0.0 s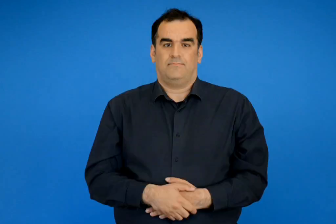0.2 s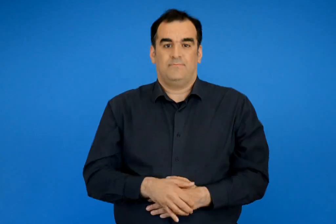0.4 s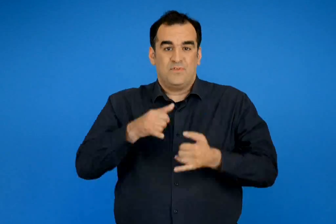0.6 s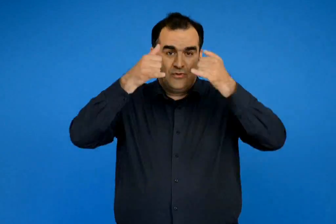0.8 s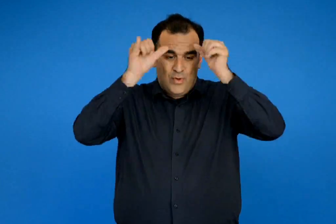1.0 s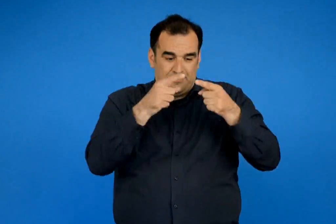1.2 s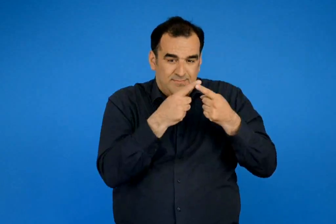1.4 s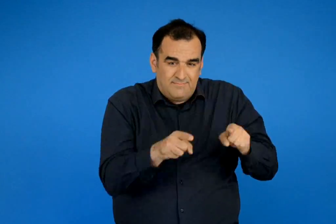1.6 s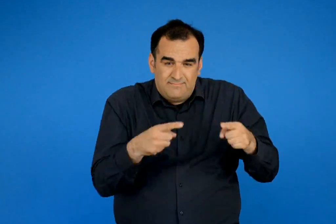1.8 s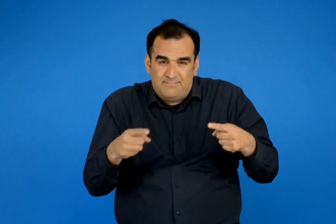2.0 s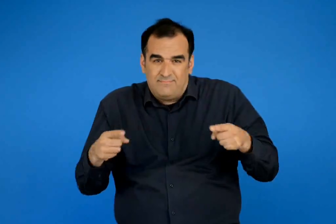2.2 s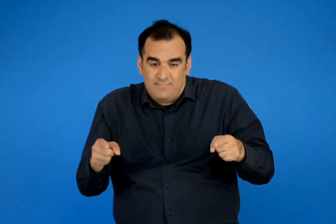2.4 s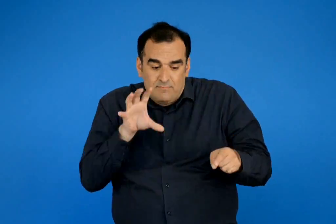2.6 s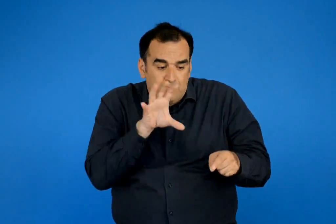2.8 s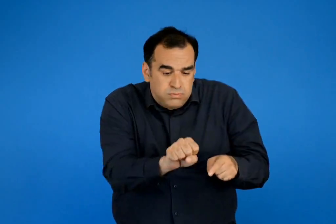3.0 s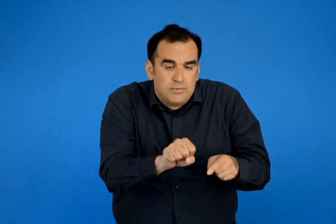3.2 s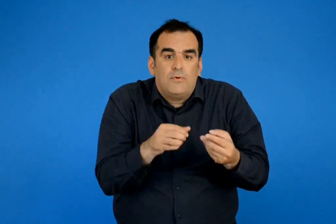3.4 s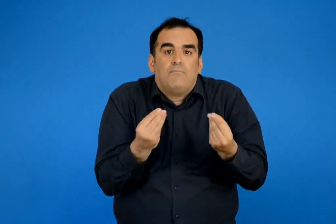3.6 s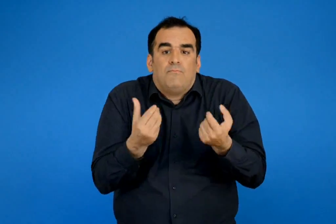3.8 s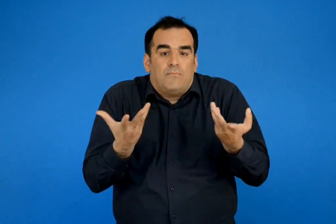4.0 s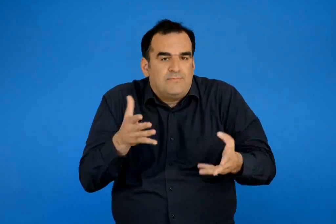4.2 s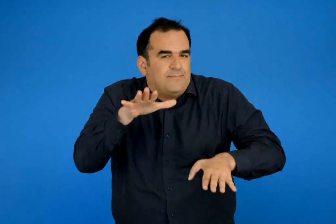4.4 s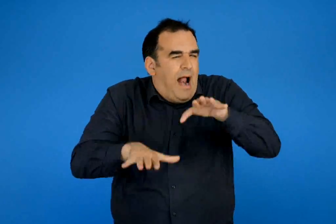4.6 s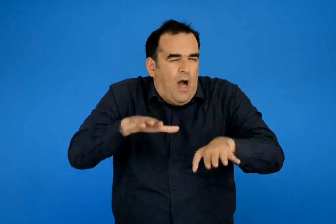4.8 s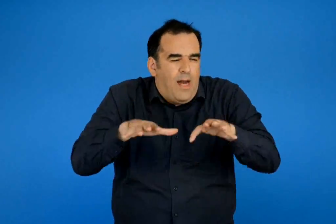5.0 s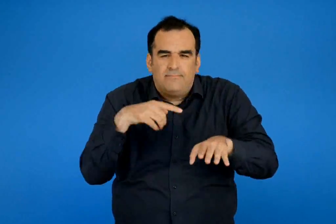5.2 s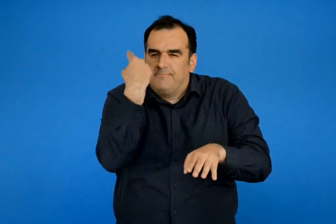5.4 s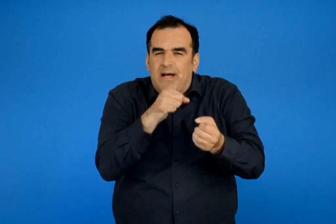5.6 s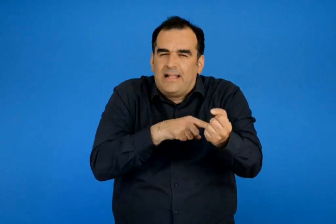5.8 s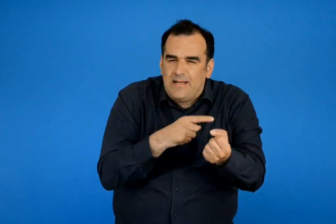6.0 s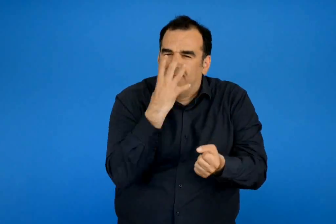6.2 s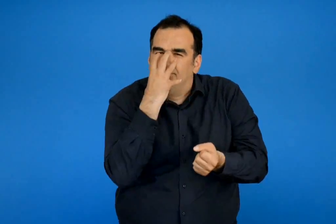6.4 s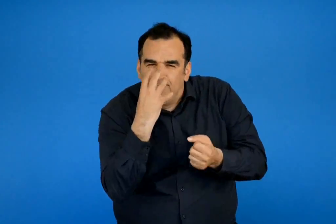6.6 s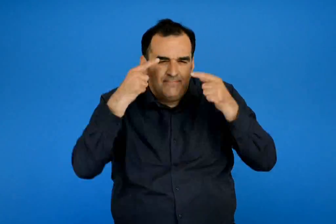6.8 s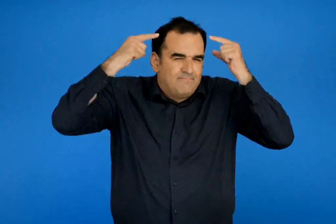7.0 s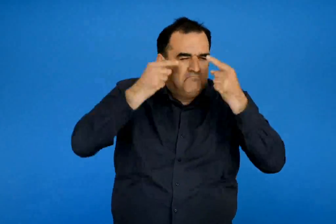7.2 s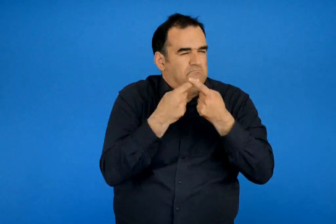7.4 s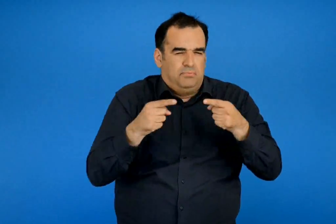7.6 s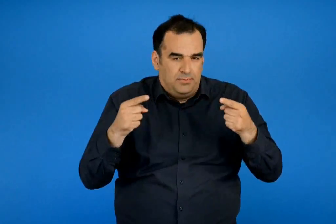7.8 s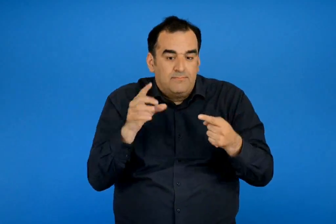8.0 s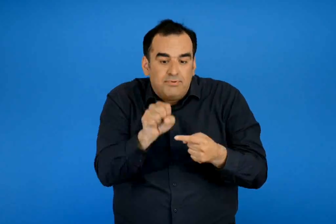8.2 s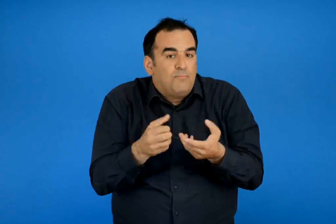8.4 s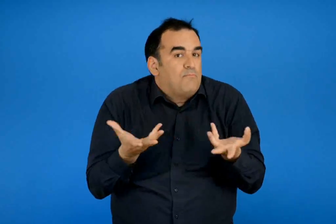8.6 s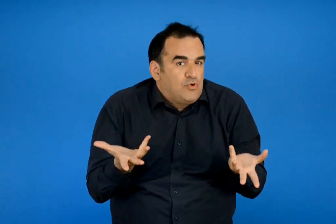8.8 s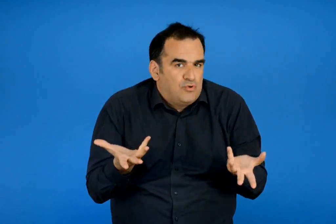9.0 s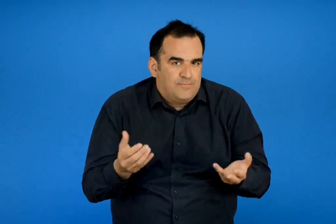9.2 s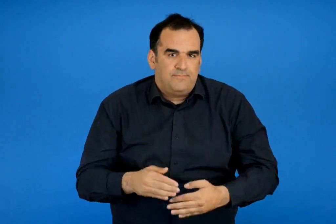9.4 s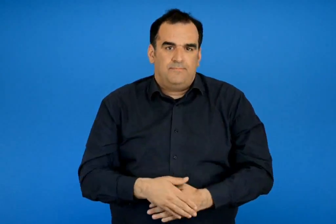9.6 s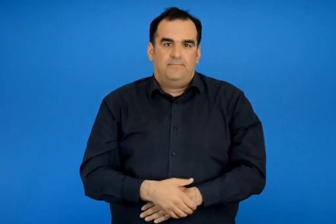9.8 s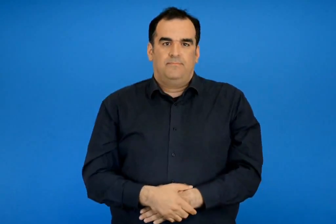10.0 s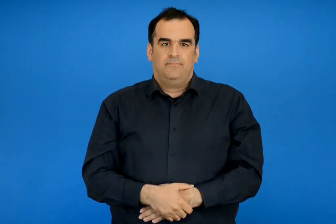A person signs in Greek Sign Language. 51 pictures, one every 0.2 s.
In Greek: πως ξεχωρίζουμε τα διαφορά είδη ζωών ανάλογα με τα εξωτερικά χαρακτηριστικά τους
